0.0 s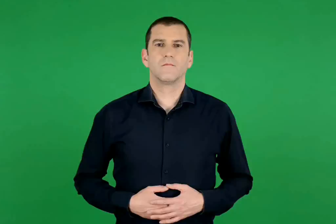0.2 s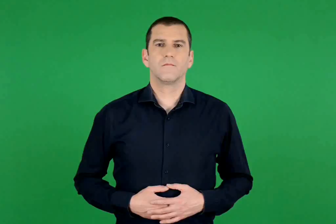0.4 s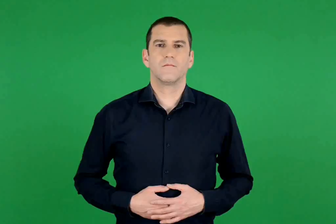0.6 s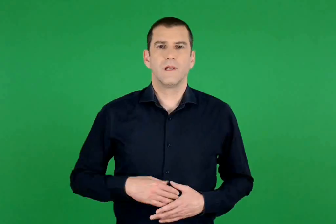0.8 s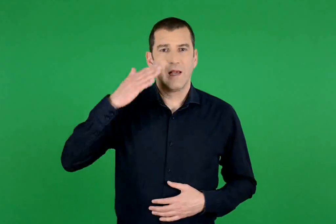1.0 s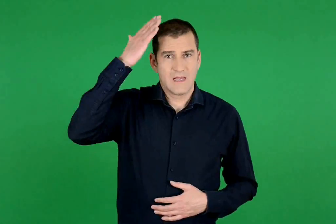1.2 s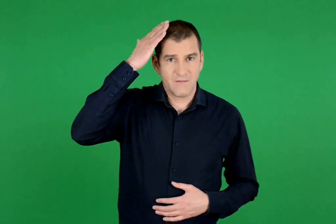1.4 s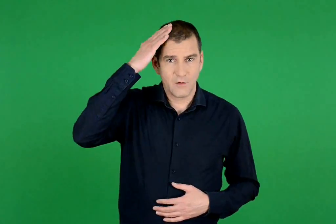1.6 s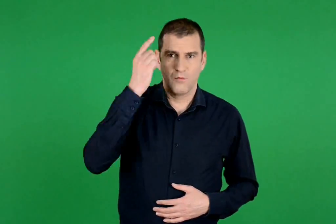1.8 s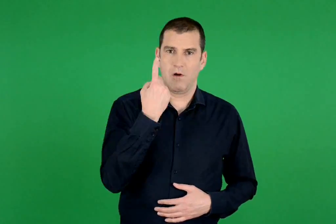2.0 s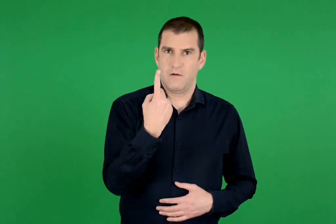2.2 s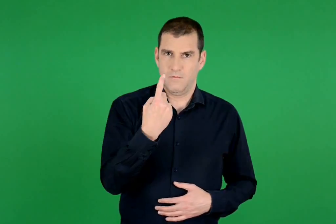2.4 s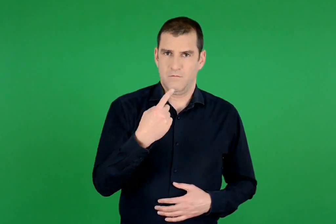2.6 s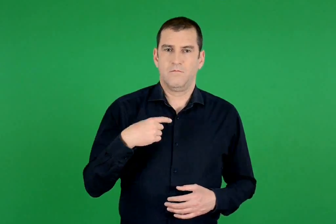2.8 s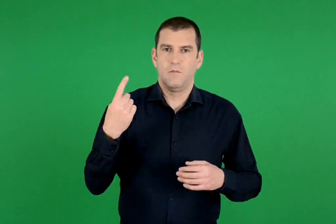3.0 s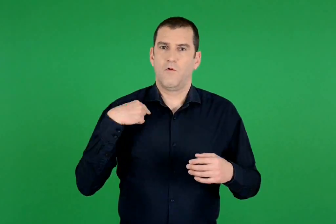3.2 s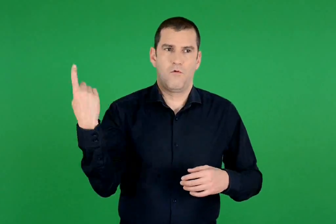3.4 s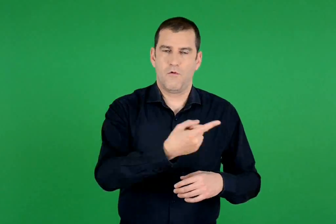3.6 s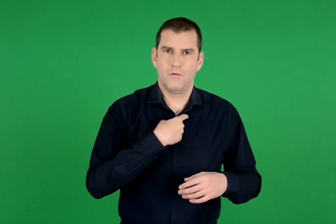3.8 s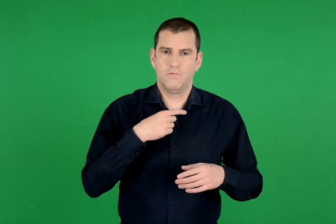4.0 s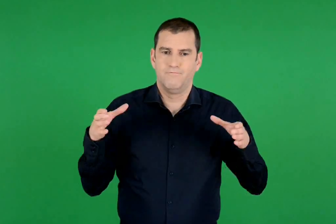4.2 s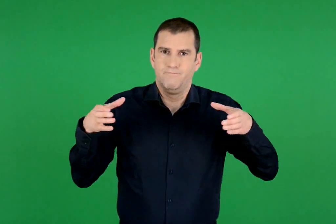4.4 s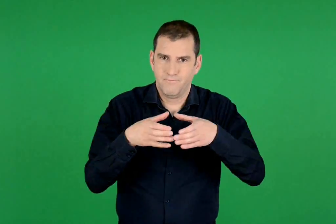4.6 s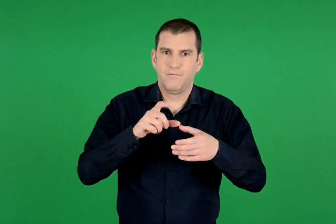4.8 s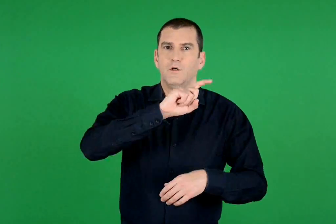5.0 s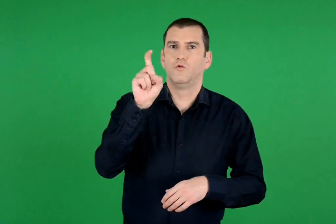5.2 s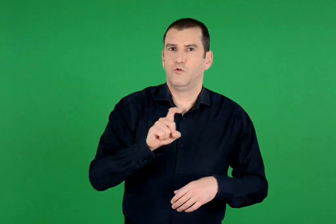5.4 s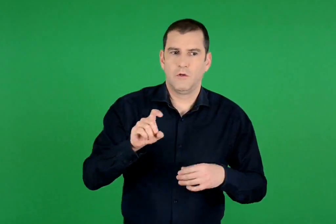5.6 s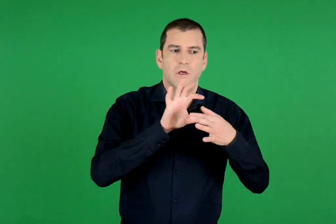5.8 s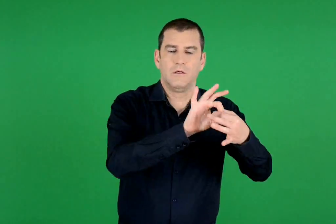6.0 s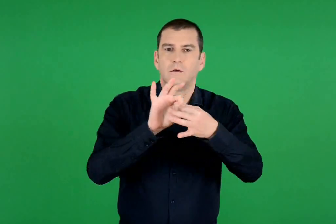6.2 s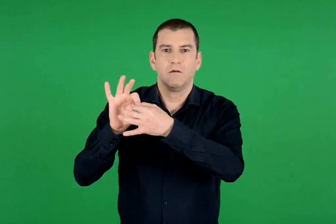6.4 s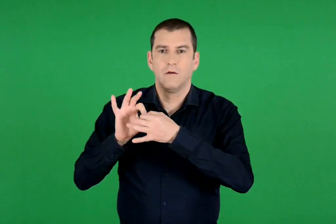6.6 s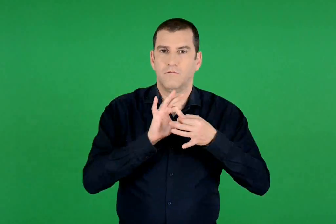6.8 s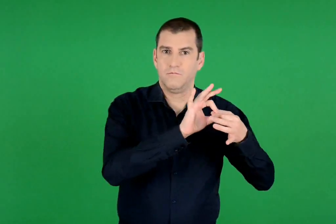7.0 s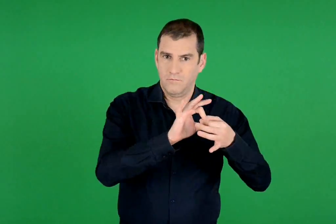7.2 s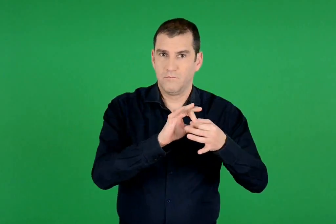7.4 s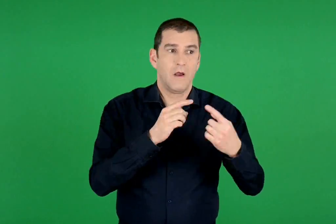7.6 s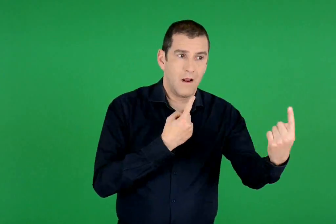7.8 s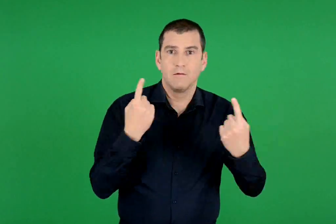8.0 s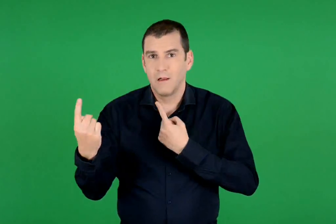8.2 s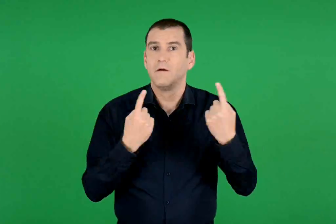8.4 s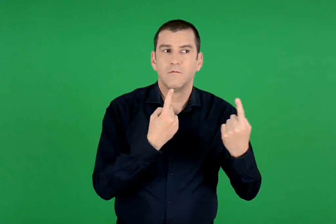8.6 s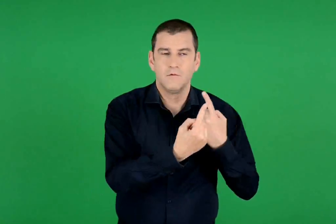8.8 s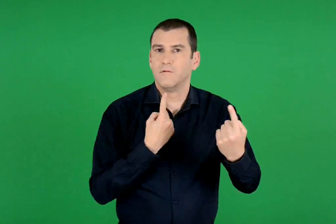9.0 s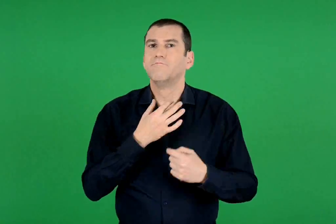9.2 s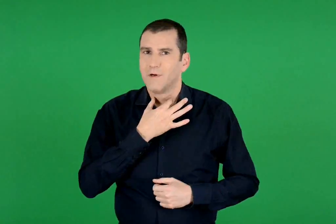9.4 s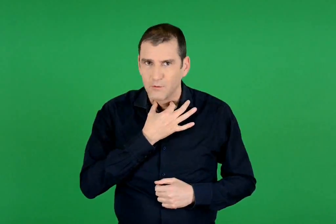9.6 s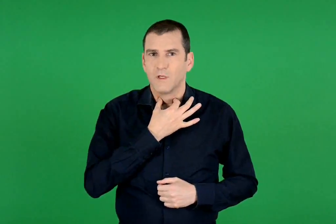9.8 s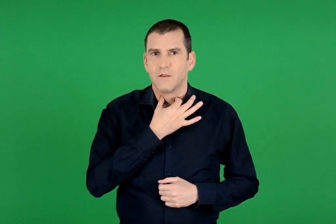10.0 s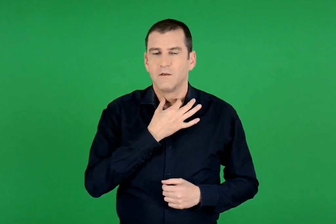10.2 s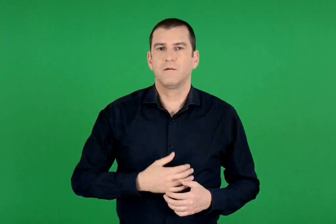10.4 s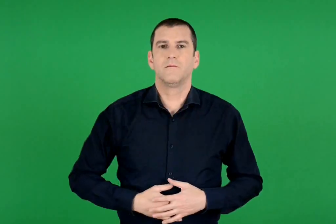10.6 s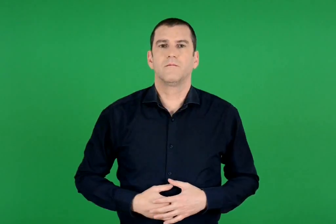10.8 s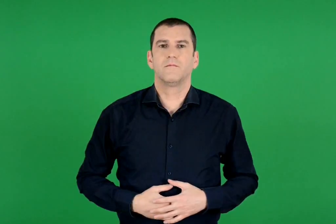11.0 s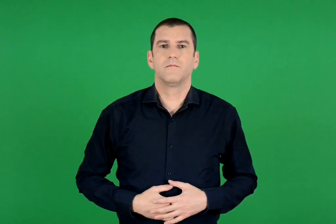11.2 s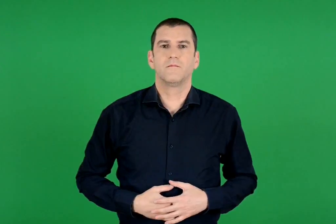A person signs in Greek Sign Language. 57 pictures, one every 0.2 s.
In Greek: κεφάλαιο 1. ζούμε μαζί και συνεργαζόμαστε χρειαζόμαστε ο ένας τον άλλον
